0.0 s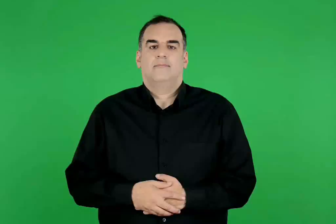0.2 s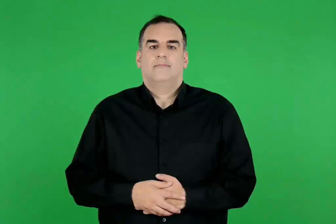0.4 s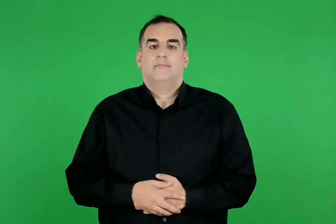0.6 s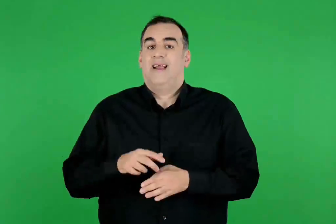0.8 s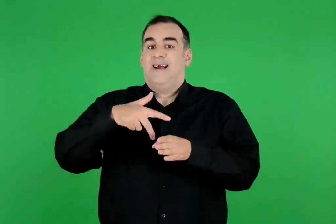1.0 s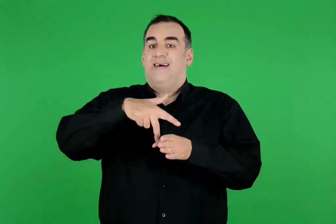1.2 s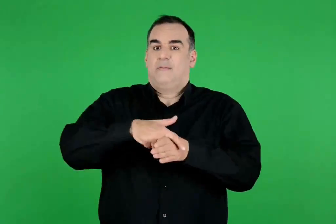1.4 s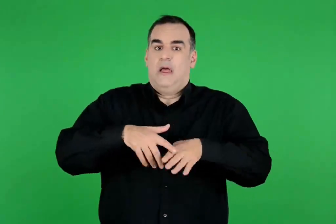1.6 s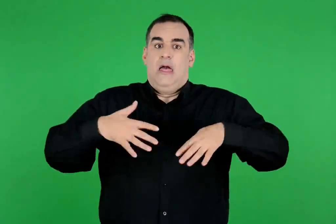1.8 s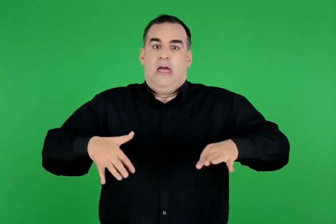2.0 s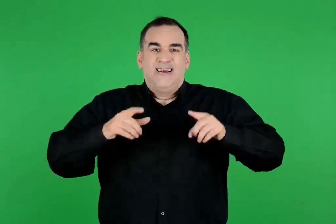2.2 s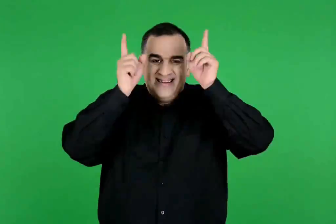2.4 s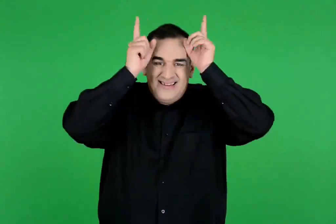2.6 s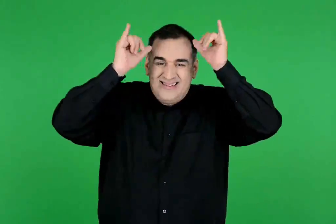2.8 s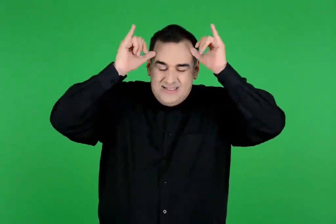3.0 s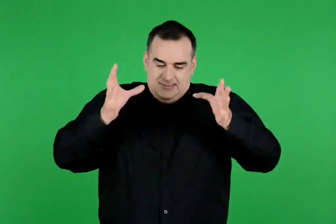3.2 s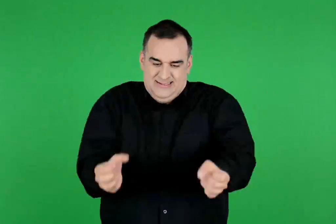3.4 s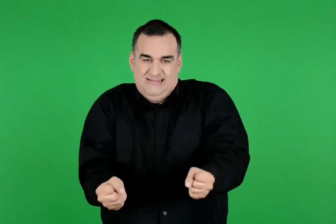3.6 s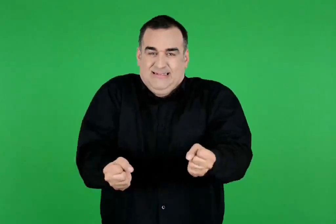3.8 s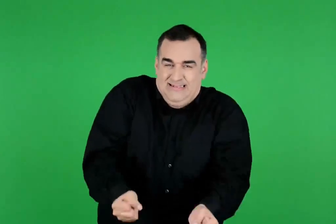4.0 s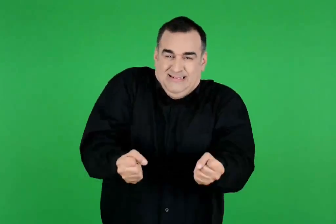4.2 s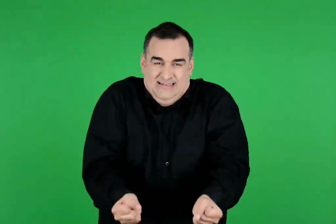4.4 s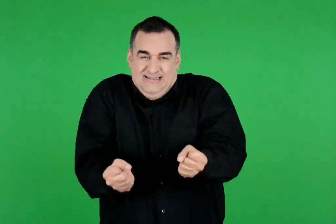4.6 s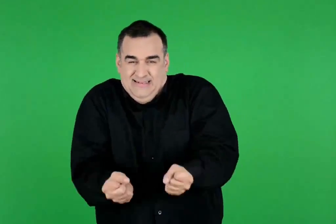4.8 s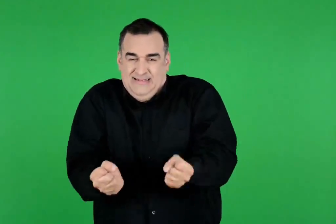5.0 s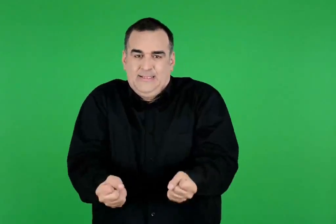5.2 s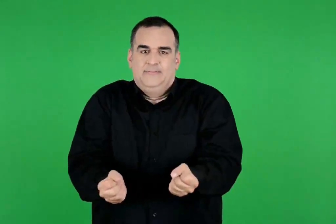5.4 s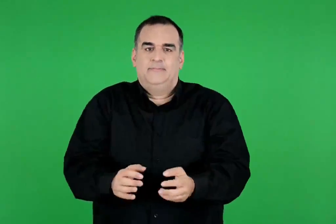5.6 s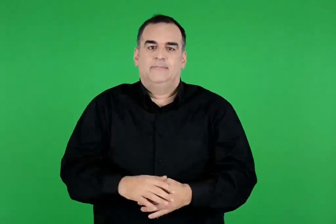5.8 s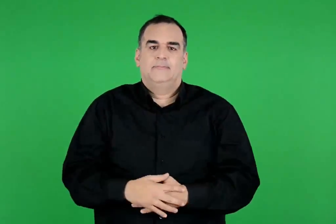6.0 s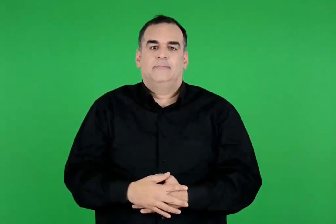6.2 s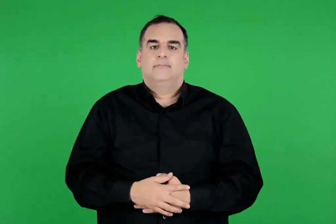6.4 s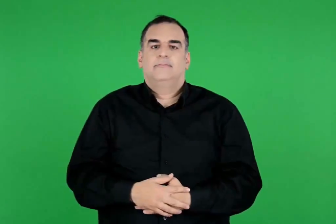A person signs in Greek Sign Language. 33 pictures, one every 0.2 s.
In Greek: τρομαγμένη η ευρώπη κρατήθηκε από τα κέρατά του
